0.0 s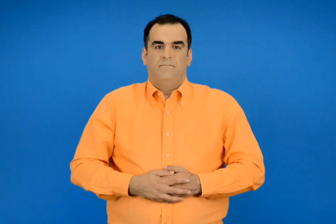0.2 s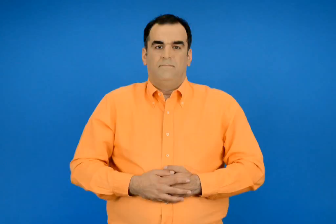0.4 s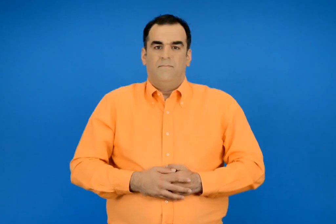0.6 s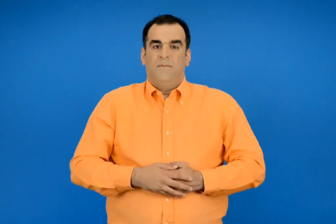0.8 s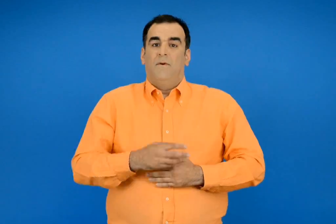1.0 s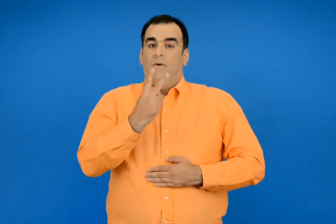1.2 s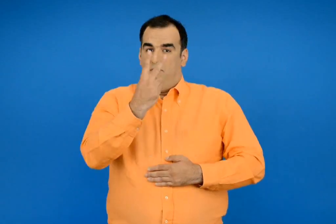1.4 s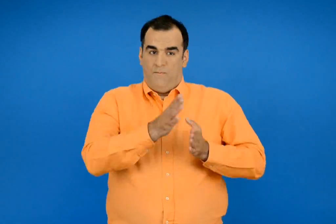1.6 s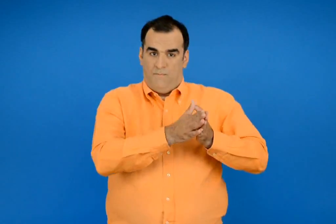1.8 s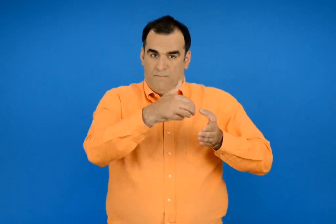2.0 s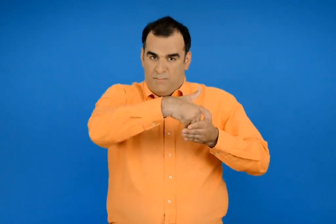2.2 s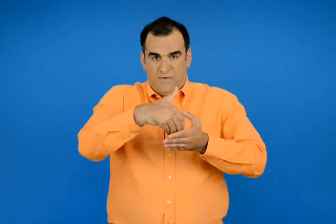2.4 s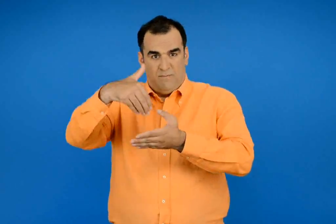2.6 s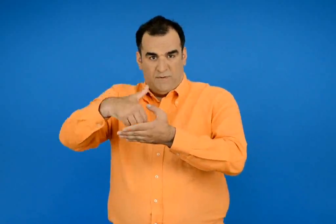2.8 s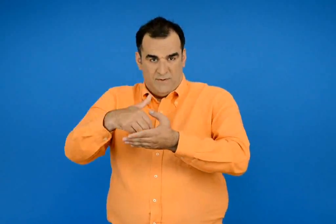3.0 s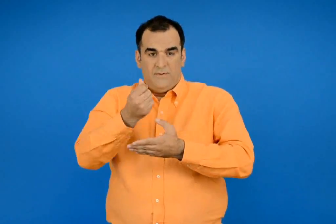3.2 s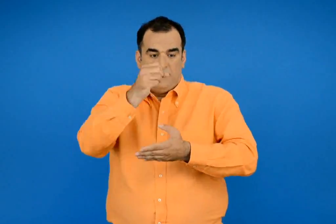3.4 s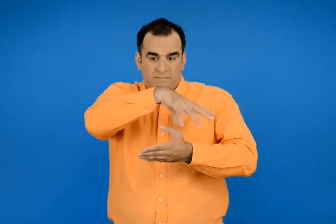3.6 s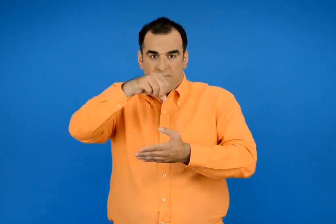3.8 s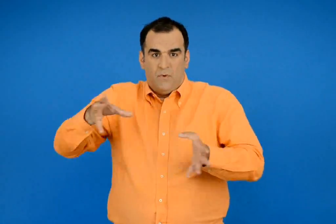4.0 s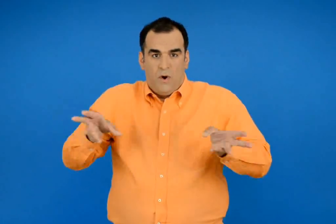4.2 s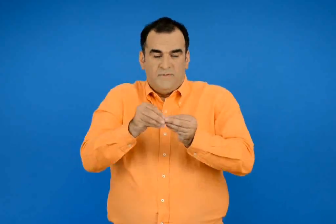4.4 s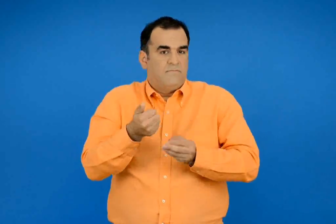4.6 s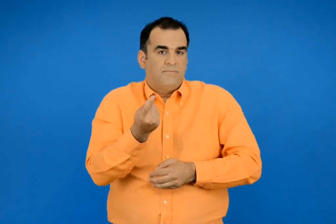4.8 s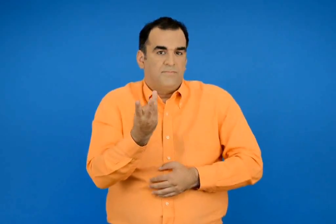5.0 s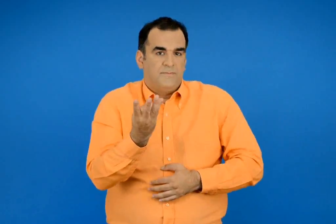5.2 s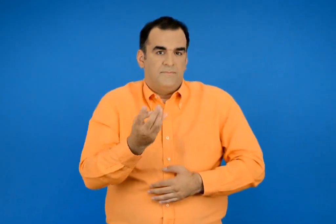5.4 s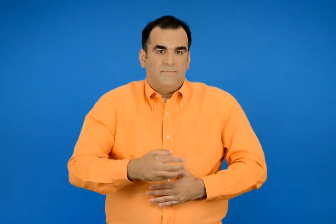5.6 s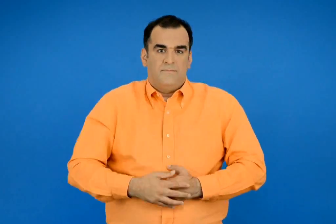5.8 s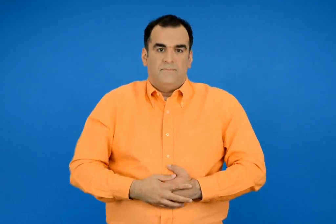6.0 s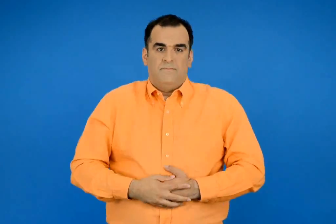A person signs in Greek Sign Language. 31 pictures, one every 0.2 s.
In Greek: πόσα λεπτά υπάρχουν και στα δύο πορτοφόλια μαζί ;
